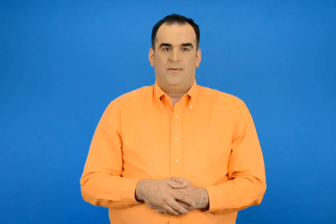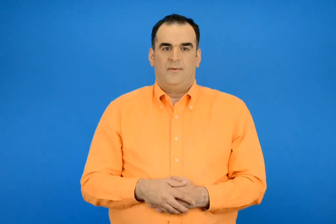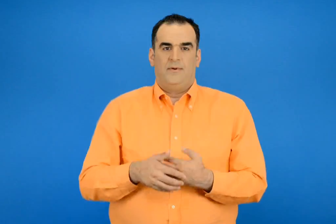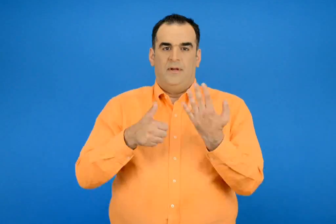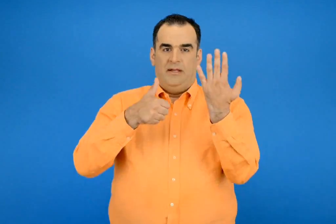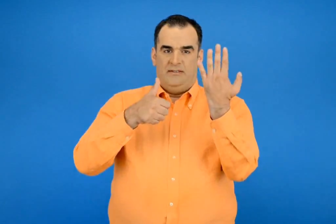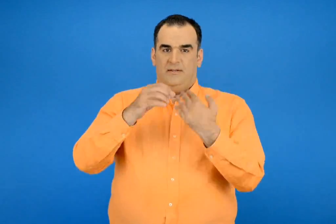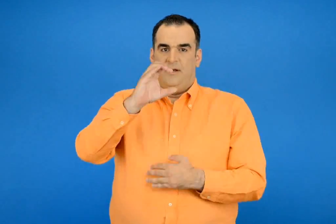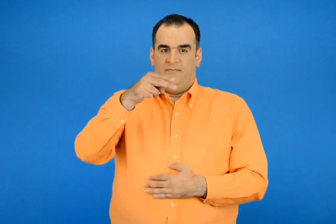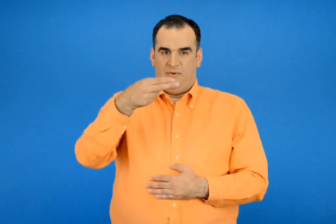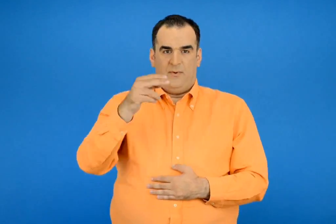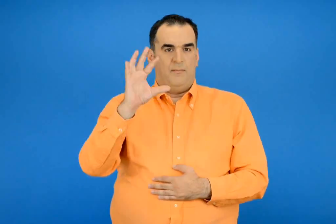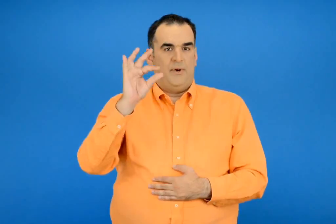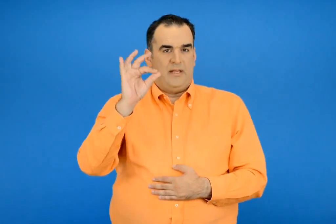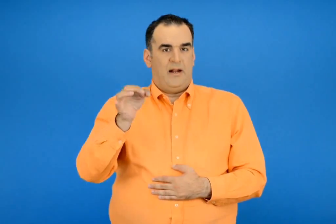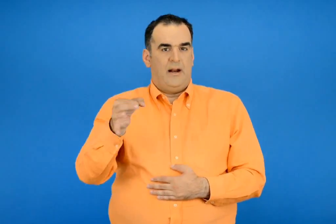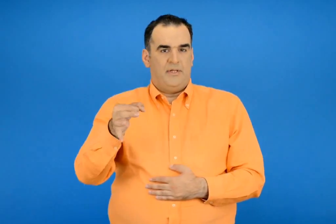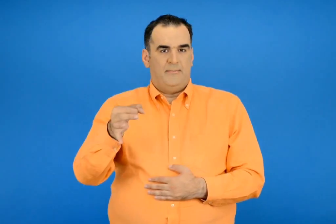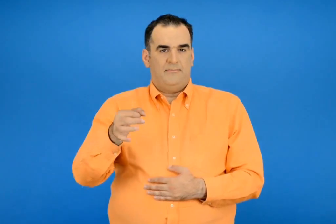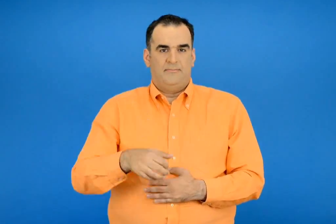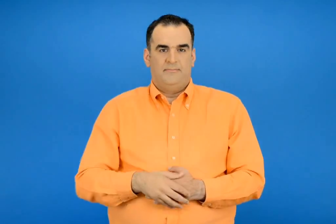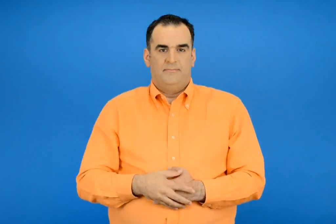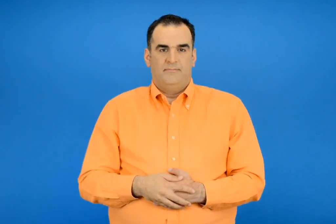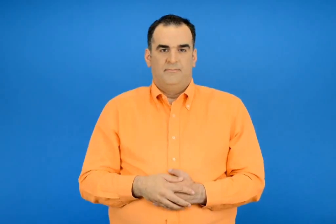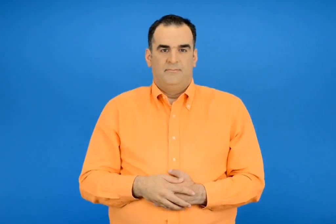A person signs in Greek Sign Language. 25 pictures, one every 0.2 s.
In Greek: 6 € 50 λεπτό
